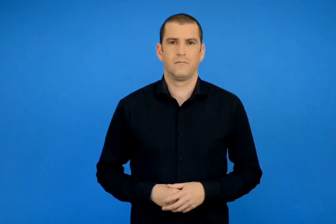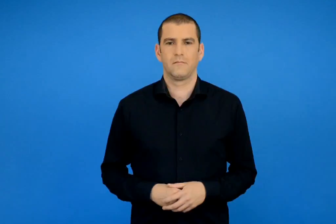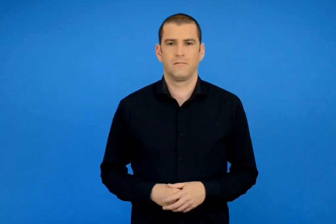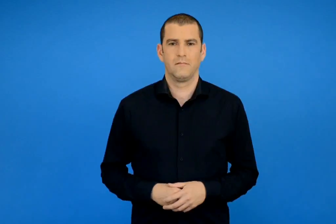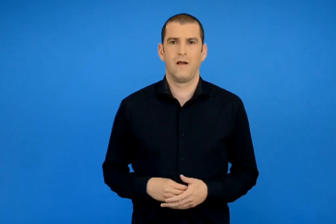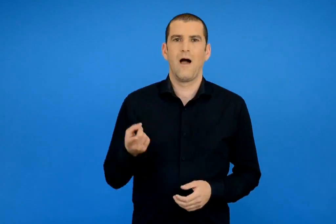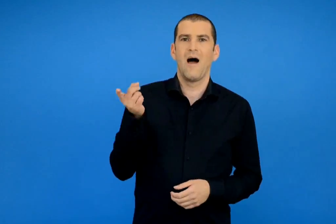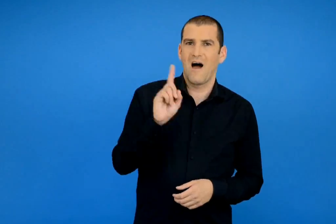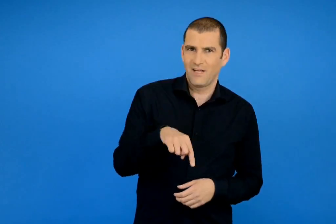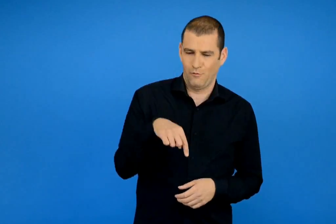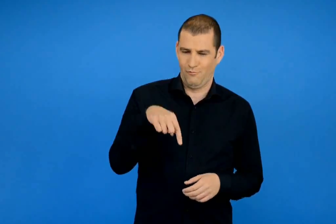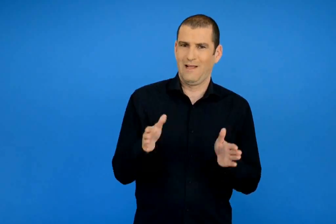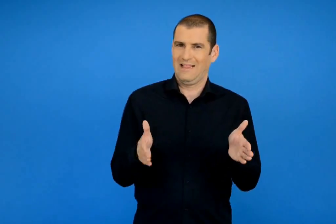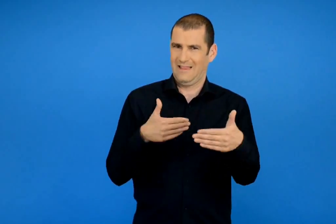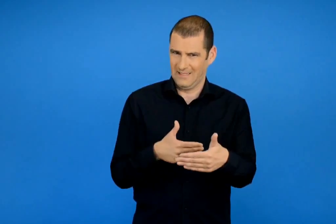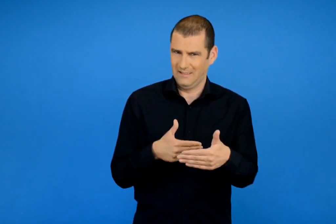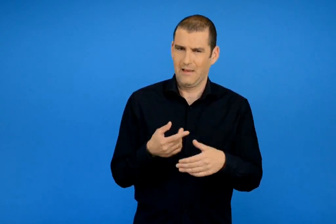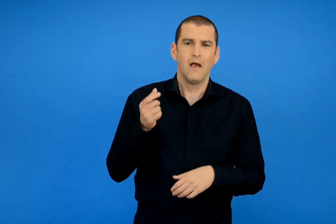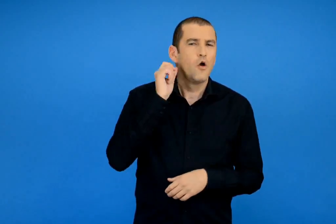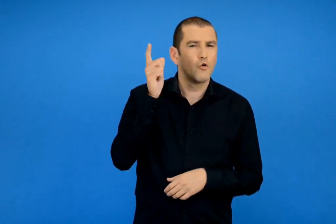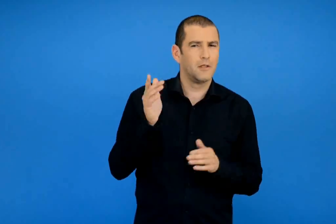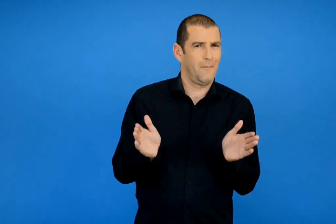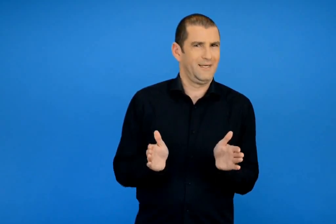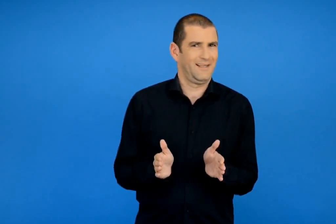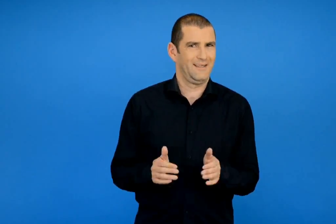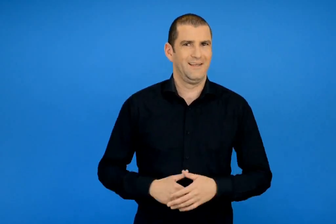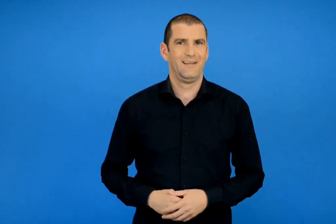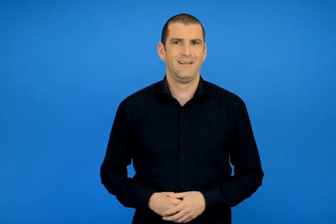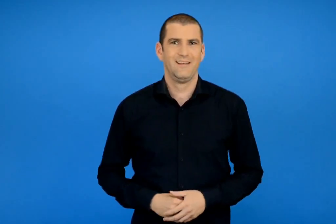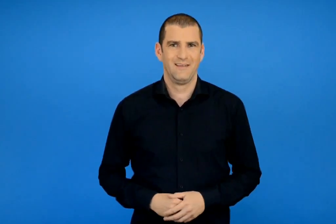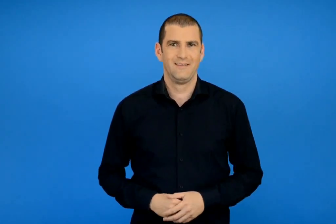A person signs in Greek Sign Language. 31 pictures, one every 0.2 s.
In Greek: αύριο θα κάνουμε μια γιορτούλα μέσα στην τάξη
